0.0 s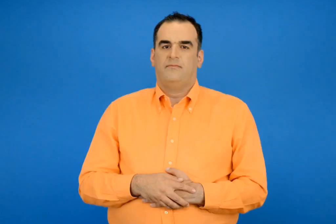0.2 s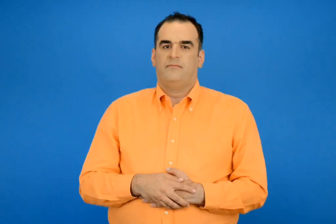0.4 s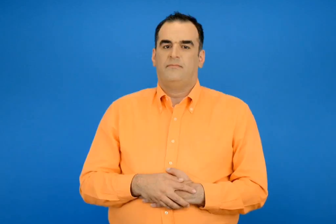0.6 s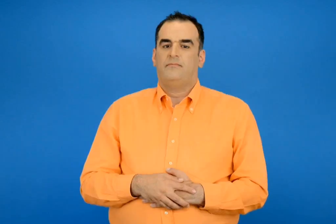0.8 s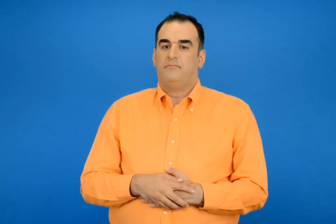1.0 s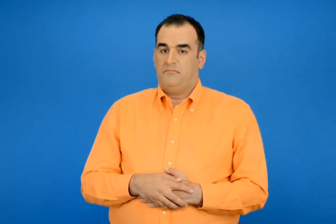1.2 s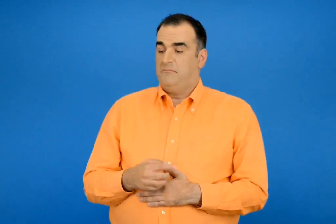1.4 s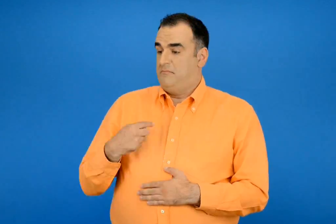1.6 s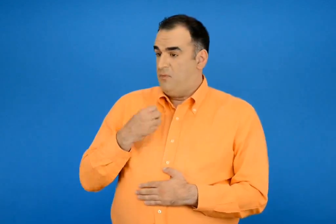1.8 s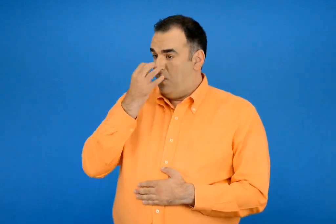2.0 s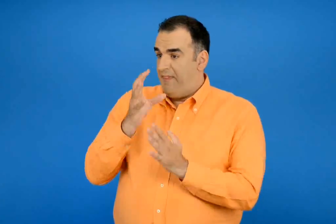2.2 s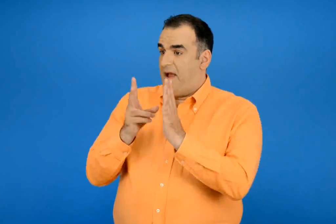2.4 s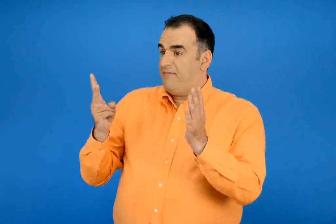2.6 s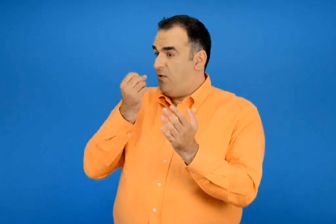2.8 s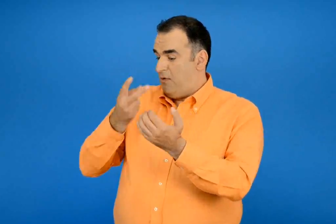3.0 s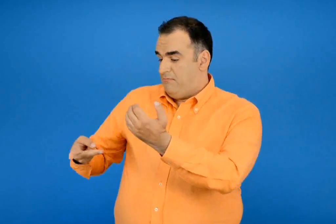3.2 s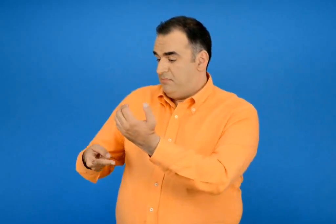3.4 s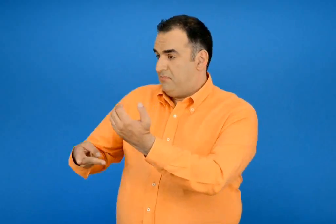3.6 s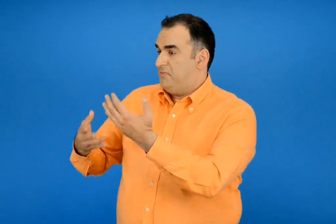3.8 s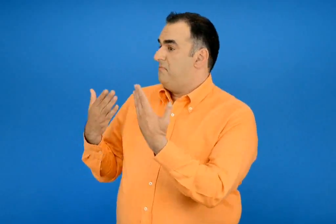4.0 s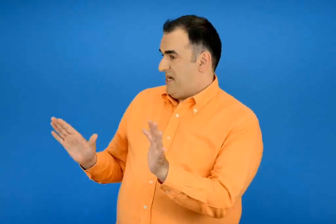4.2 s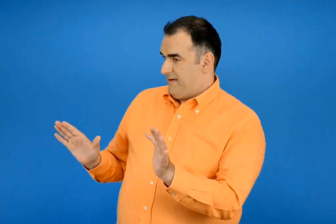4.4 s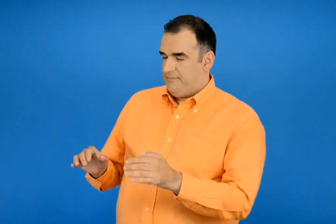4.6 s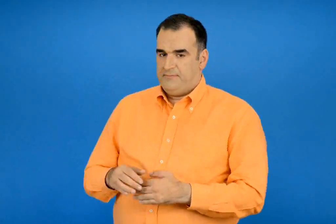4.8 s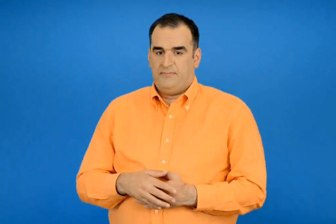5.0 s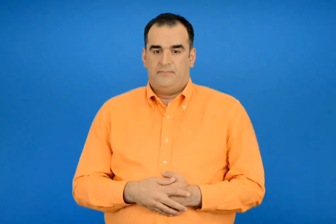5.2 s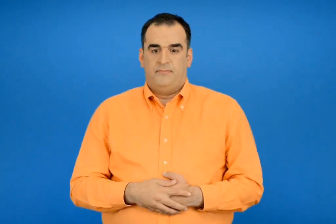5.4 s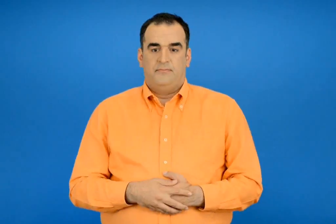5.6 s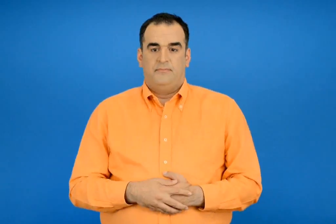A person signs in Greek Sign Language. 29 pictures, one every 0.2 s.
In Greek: έκοψα 17 λουλούδια
